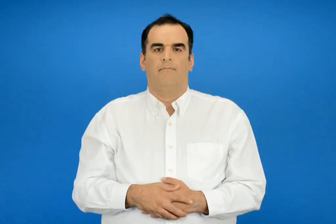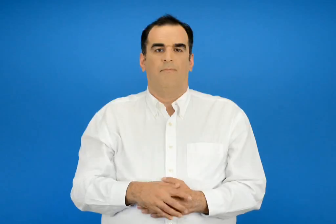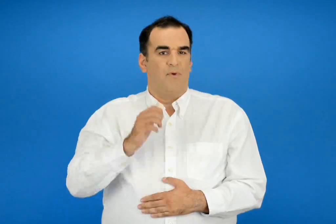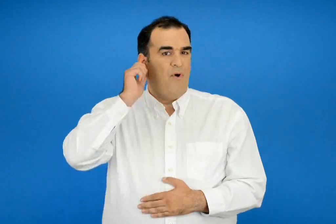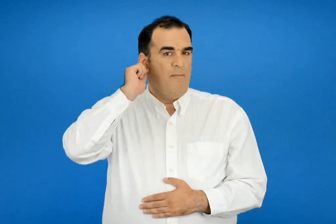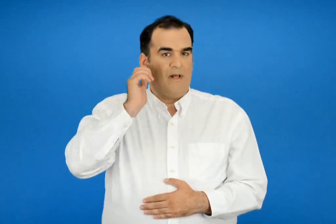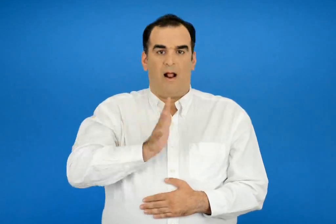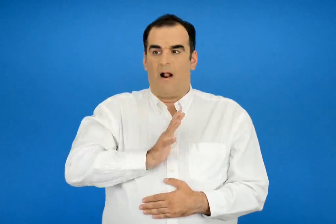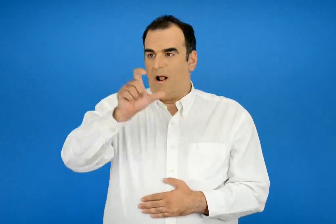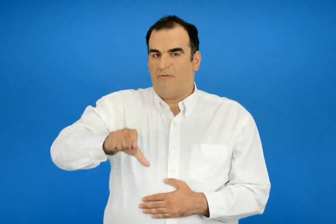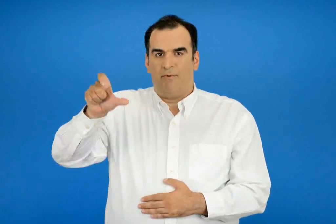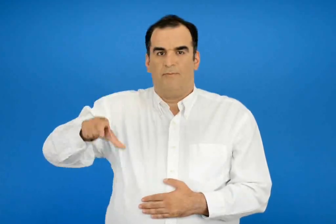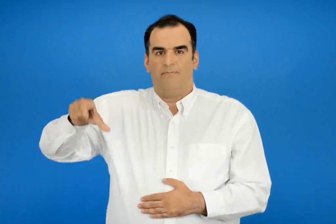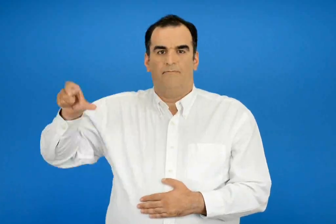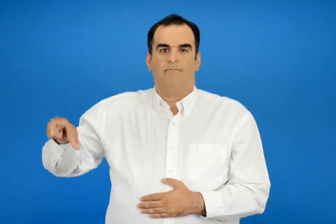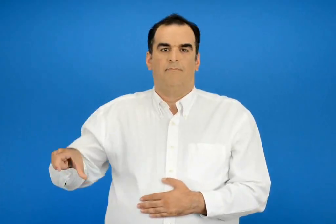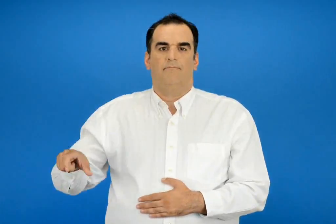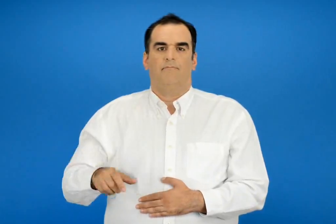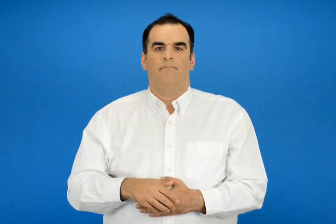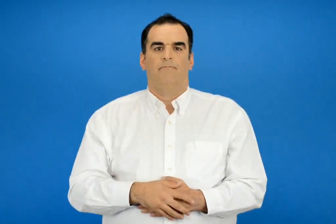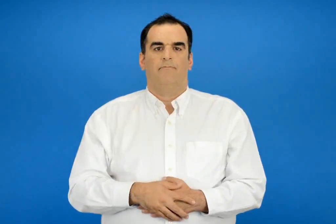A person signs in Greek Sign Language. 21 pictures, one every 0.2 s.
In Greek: ονόματα ανθρώπων
